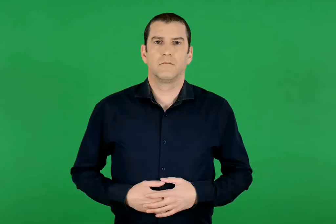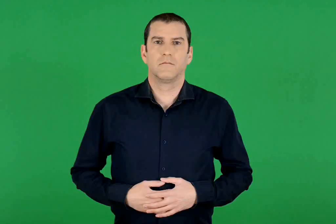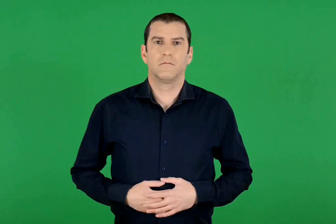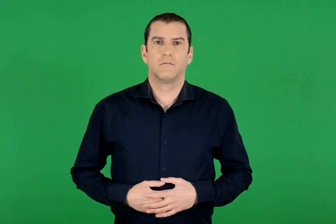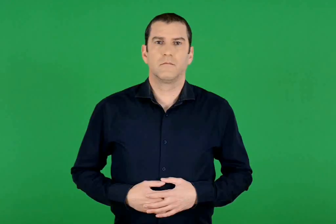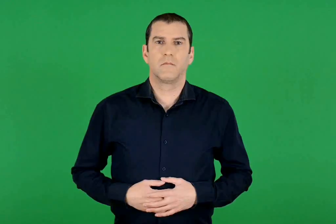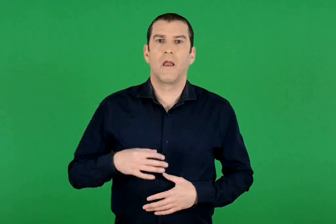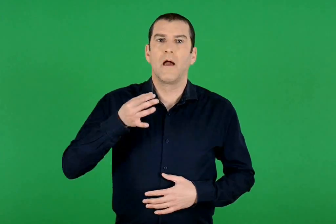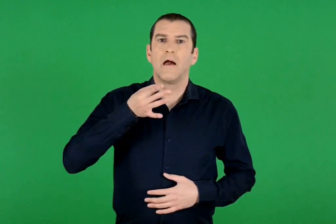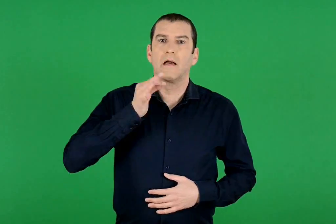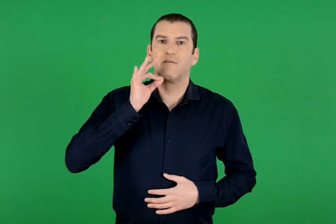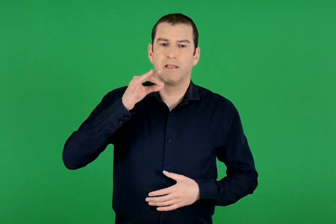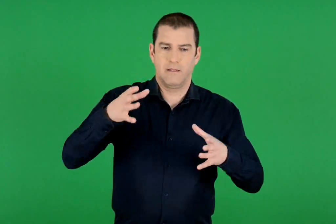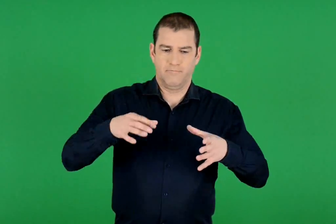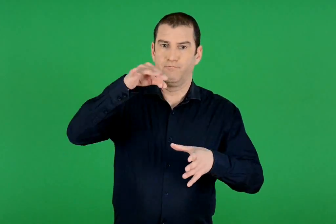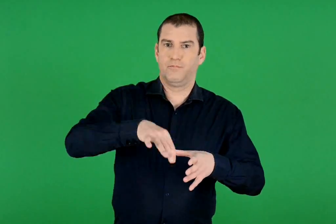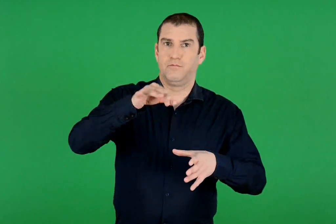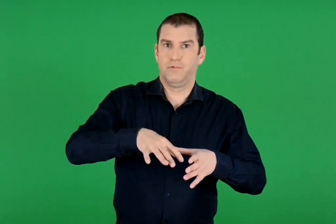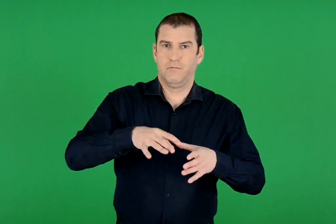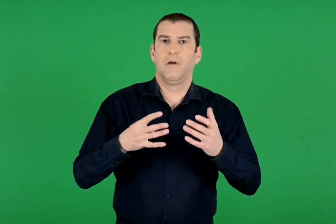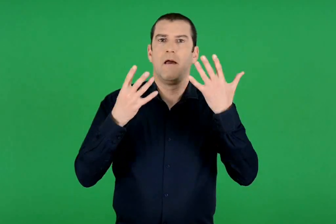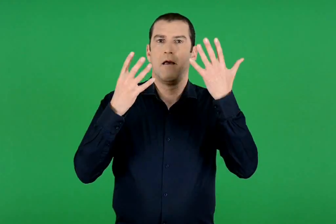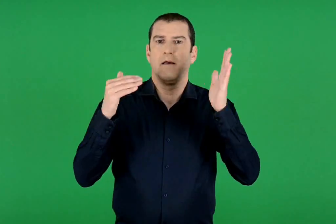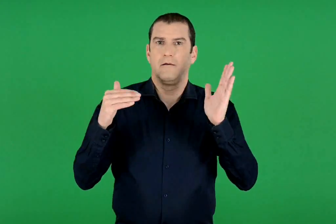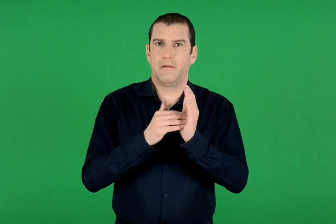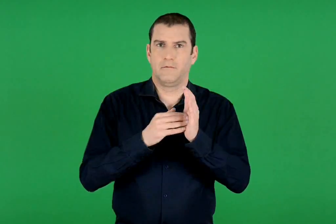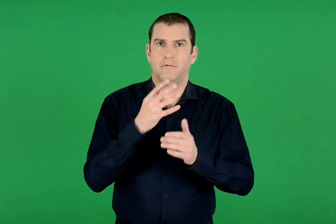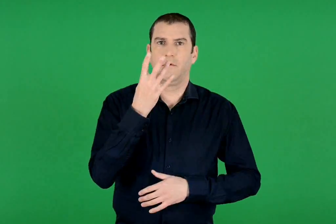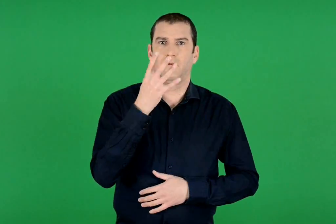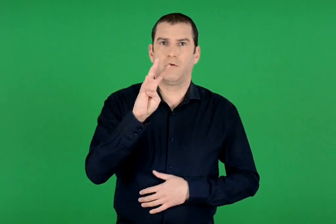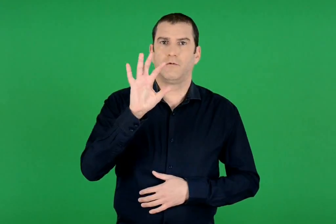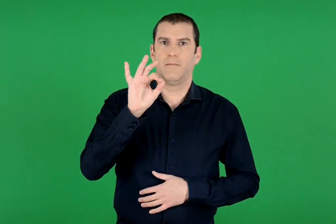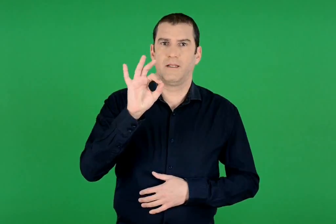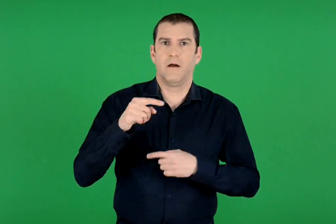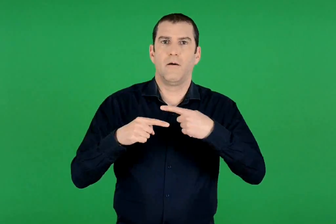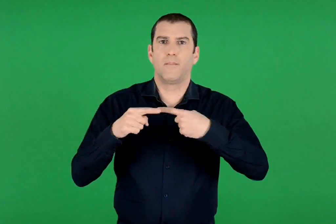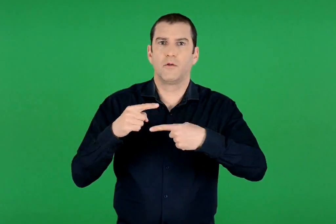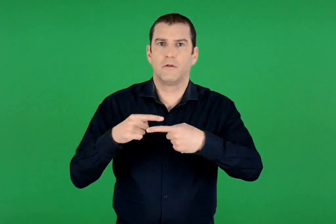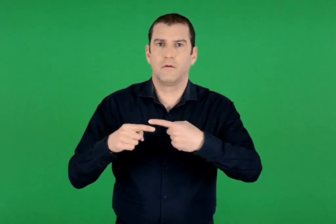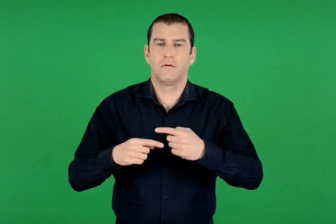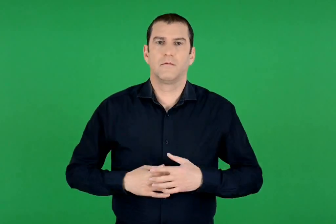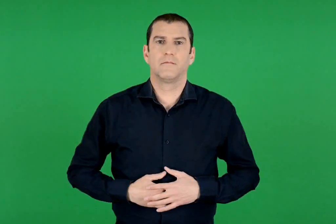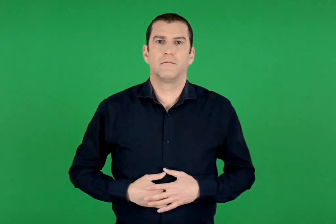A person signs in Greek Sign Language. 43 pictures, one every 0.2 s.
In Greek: καφετιέρα 9.450 πόντοι
